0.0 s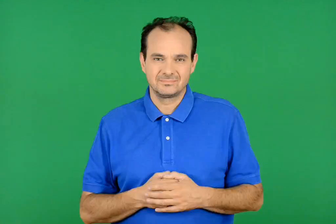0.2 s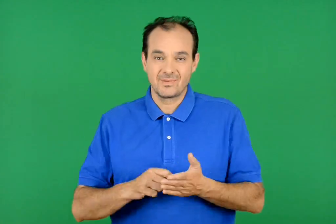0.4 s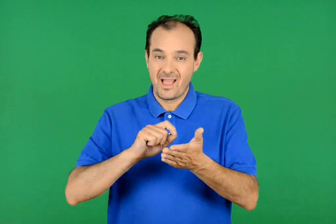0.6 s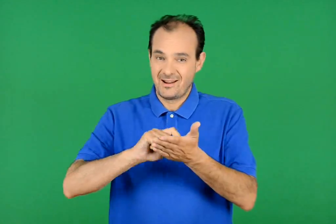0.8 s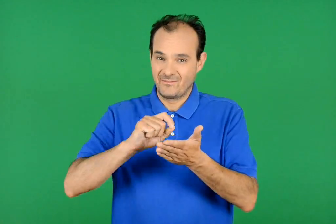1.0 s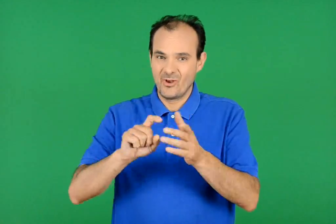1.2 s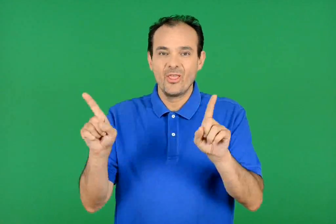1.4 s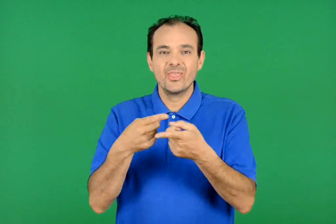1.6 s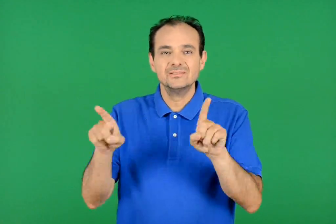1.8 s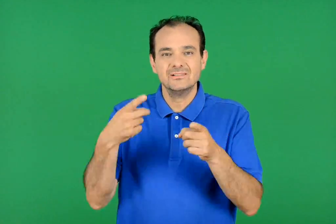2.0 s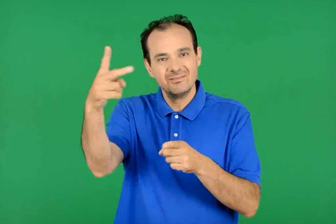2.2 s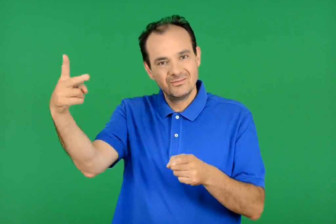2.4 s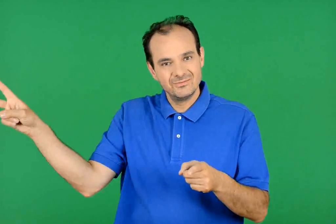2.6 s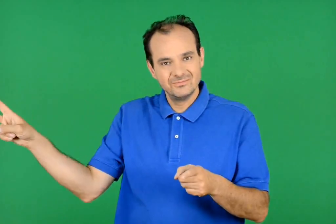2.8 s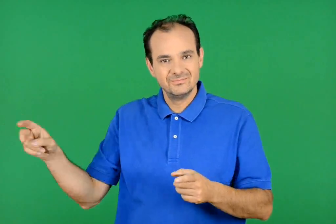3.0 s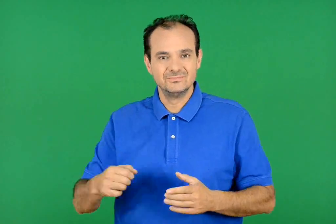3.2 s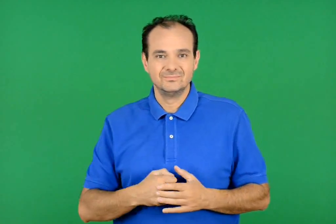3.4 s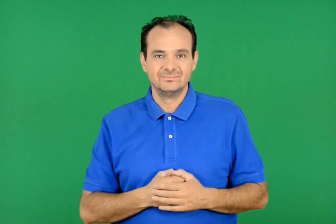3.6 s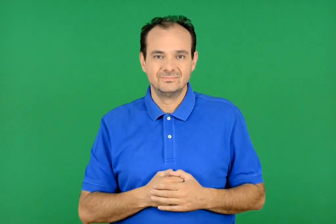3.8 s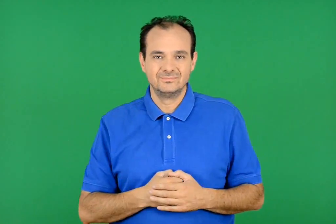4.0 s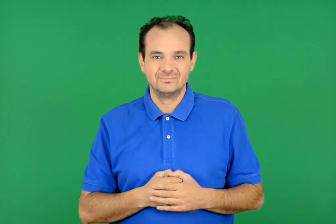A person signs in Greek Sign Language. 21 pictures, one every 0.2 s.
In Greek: γραφείο δασκάλων
